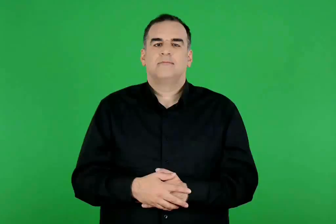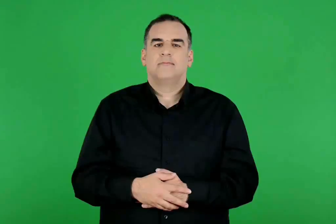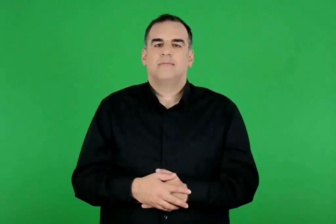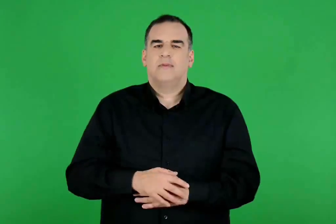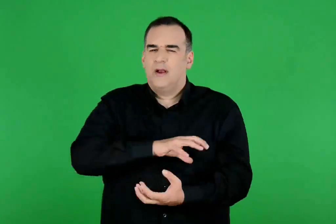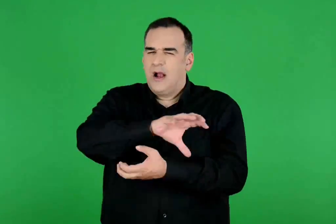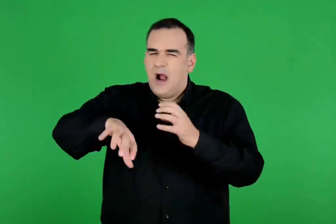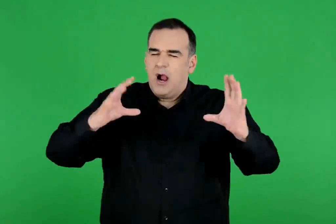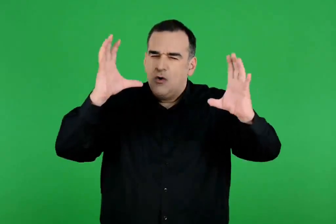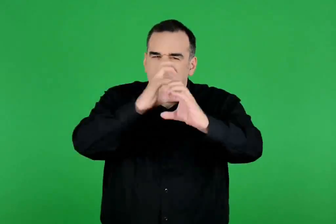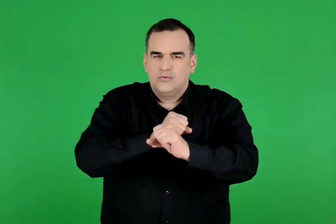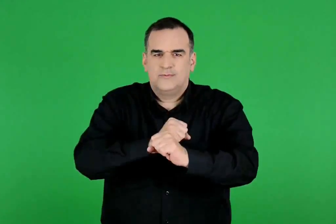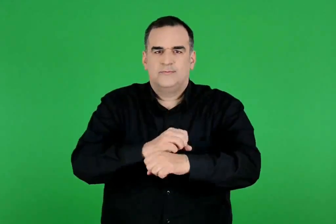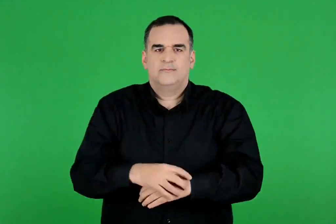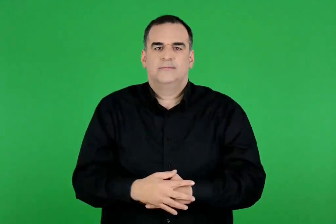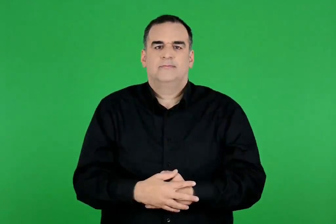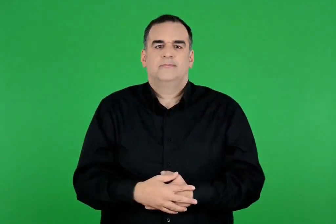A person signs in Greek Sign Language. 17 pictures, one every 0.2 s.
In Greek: χάος
